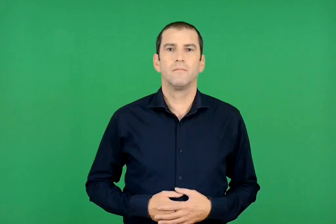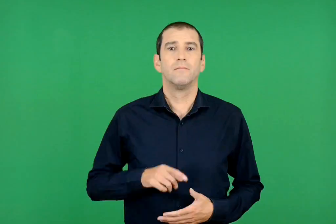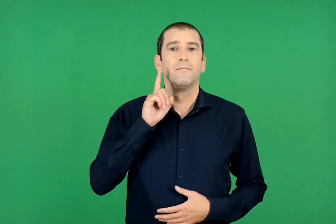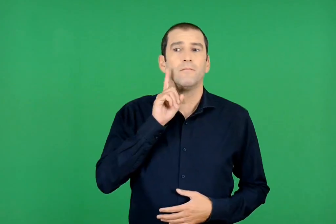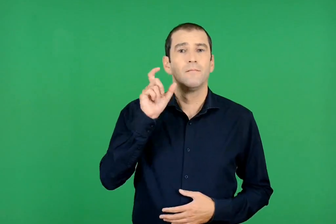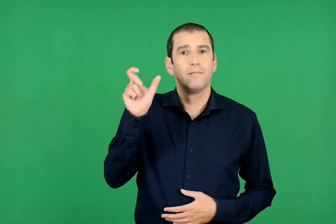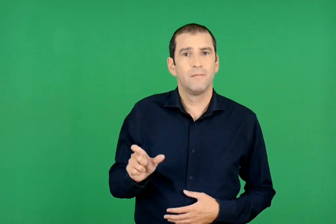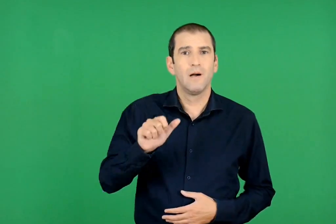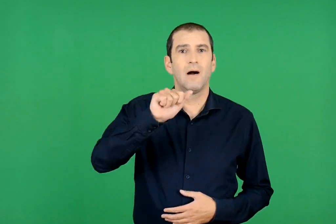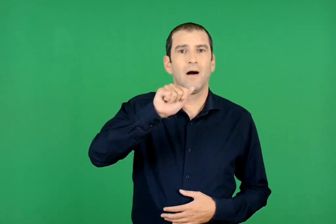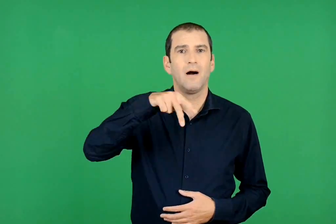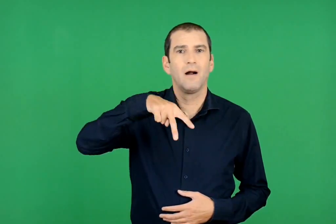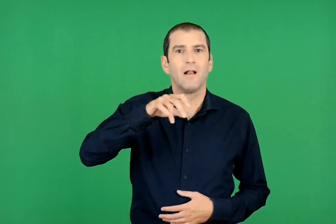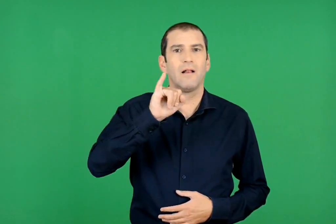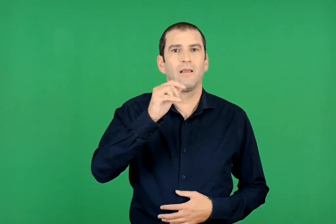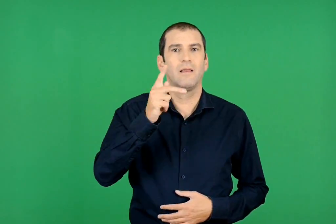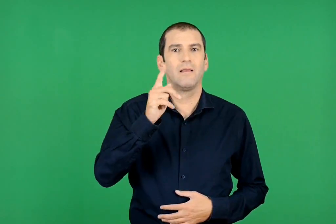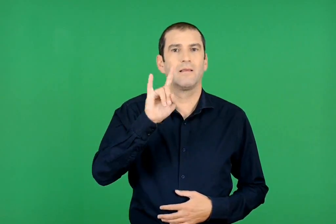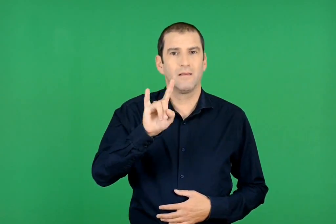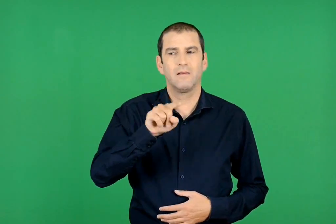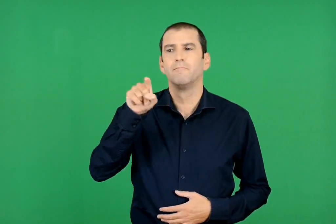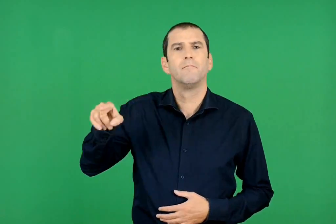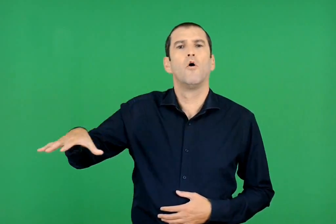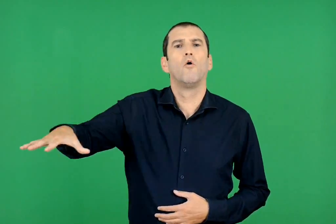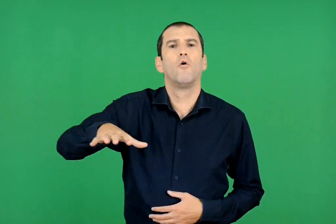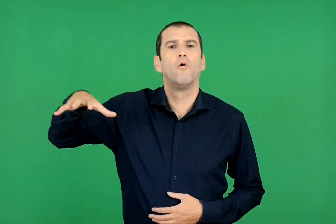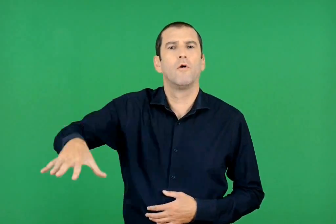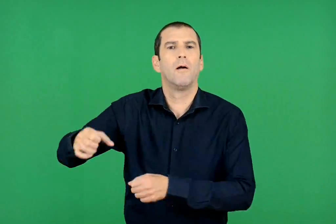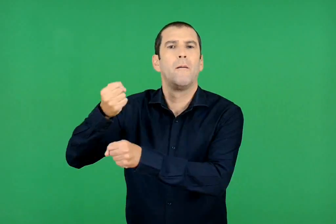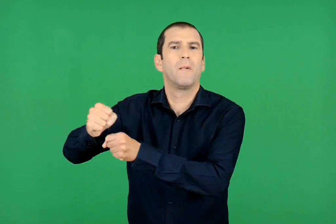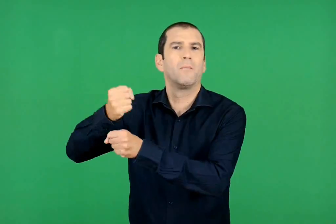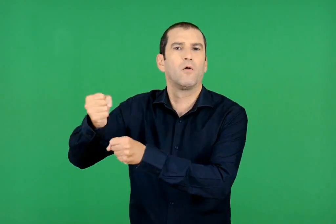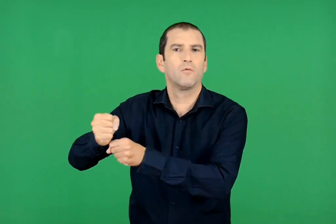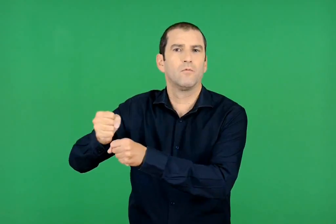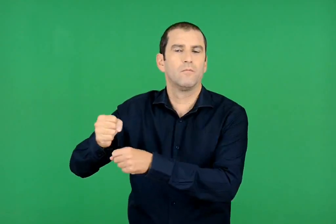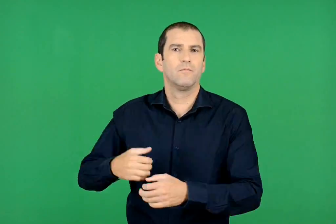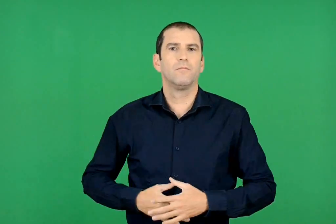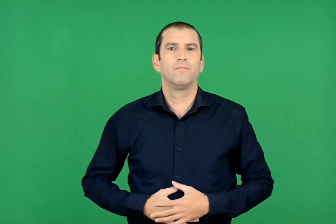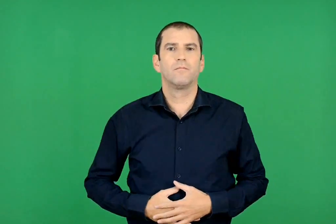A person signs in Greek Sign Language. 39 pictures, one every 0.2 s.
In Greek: η αλίκη στη χώρα των μαρμάρων
